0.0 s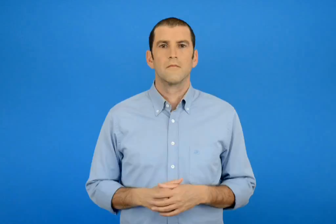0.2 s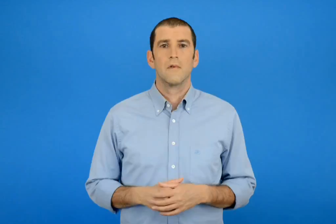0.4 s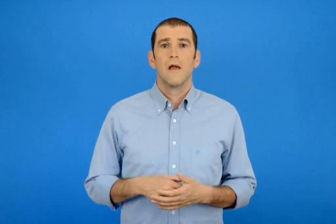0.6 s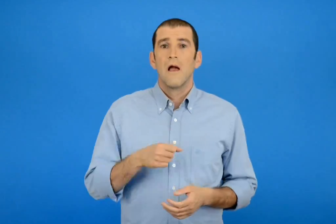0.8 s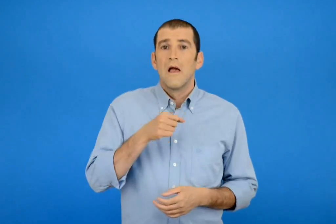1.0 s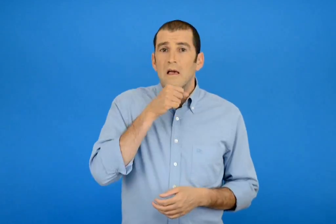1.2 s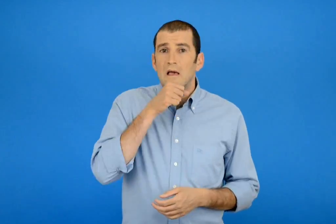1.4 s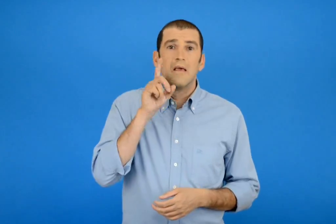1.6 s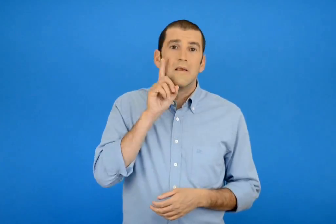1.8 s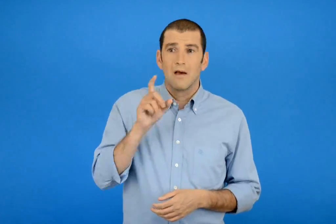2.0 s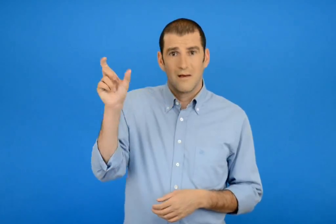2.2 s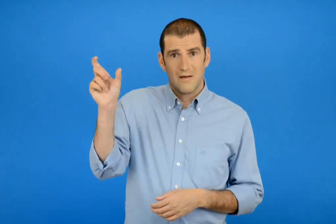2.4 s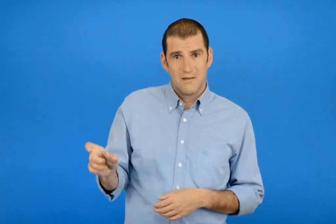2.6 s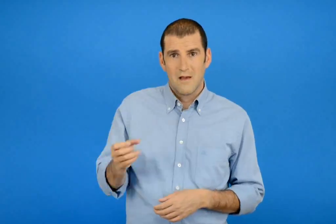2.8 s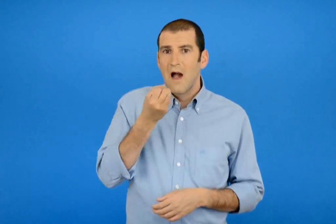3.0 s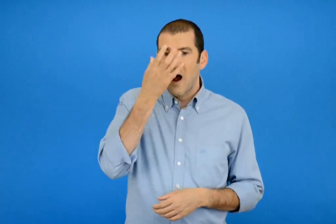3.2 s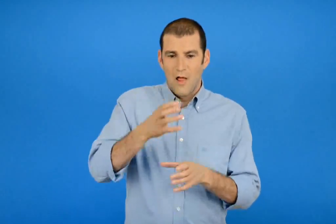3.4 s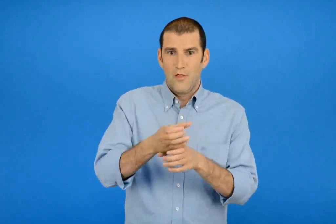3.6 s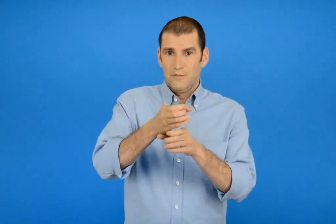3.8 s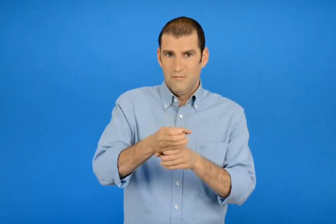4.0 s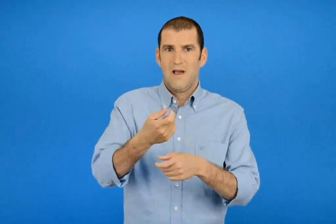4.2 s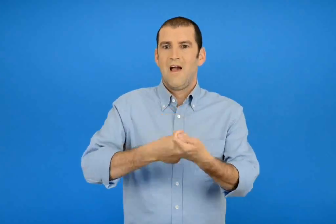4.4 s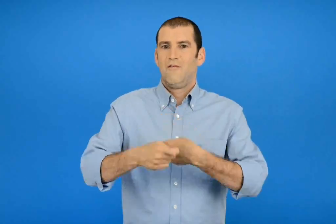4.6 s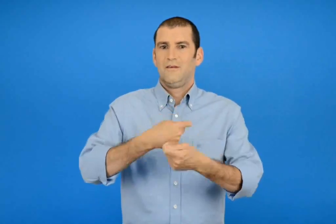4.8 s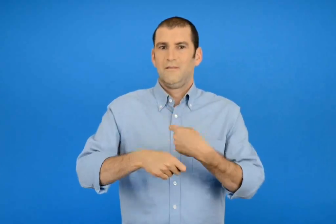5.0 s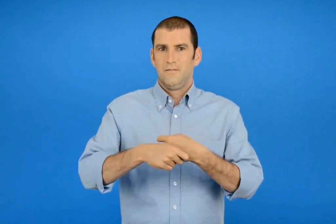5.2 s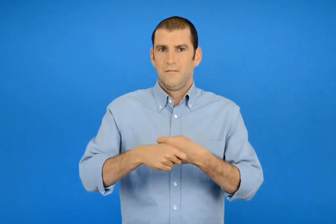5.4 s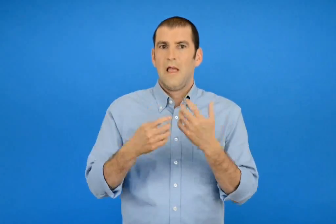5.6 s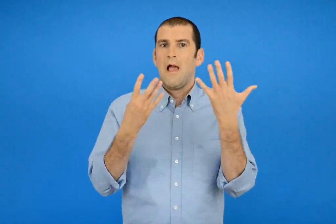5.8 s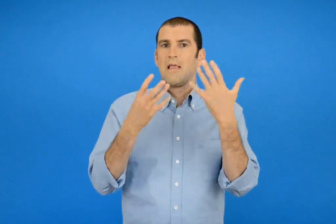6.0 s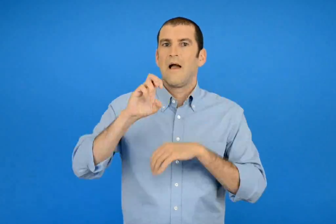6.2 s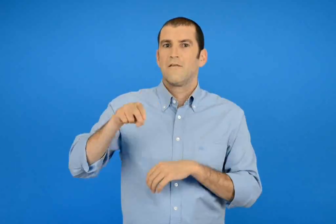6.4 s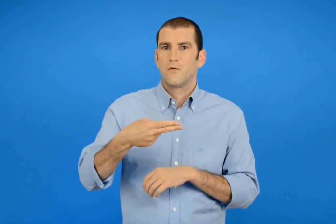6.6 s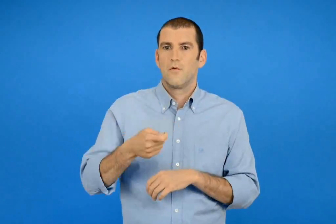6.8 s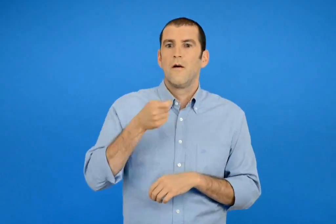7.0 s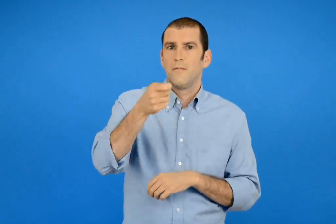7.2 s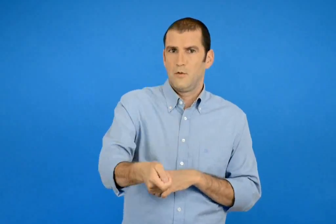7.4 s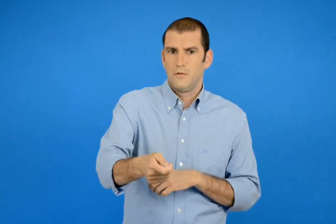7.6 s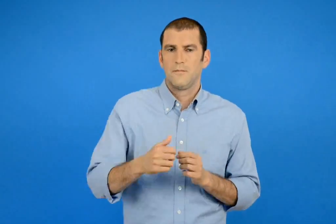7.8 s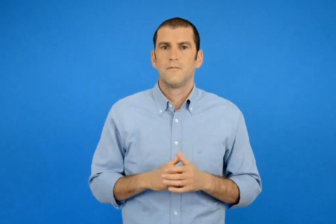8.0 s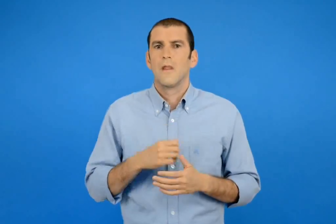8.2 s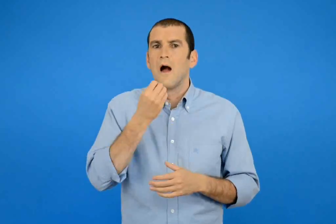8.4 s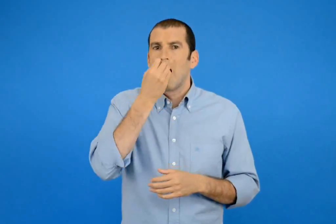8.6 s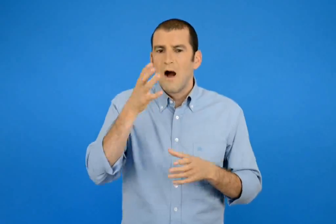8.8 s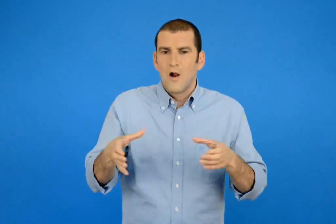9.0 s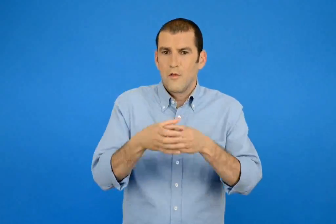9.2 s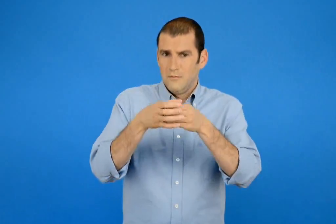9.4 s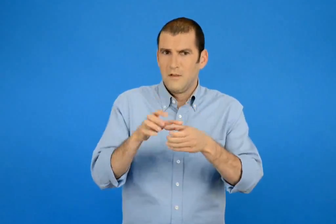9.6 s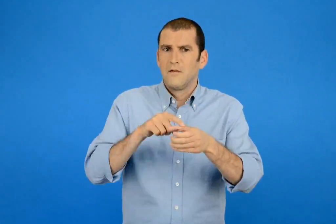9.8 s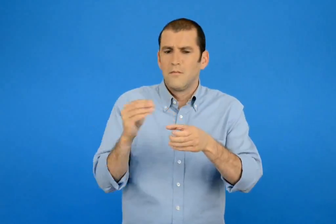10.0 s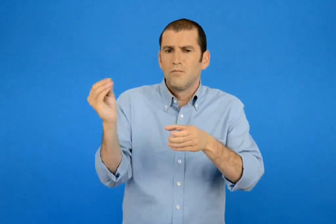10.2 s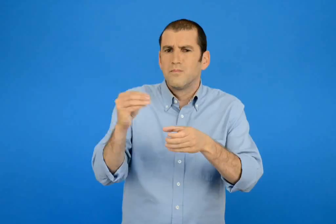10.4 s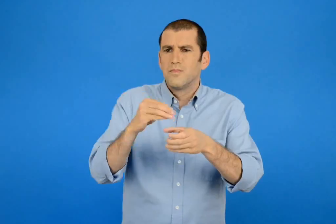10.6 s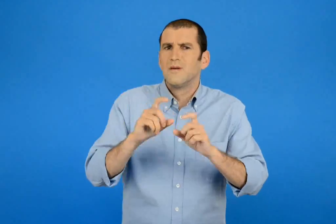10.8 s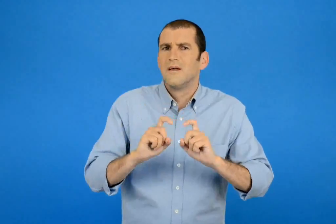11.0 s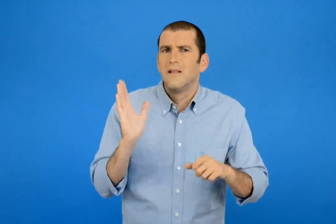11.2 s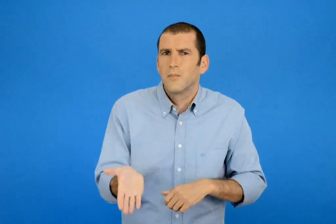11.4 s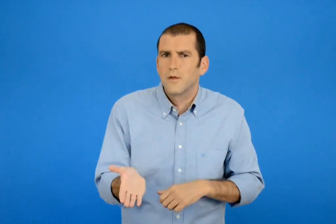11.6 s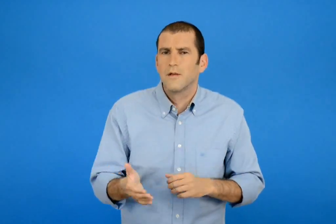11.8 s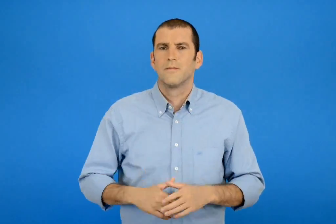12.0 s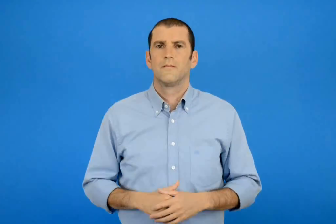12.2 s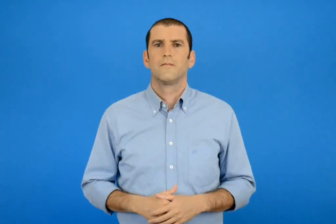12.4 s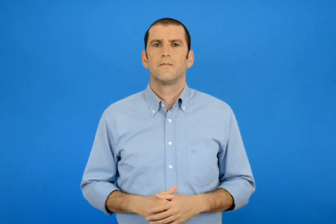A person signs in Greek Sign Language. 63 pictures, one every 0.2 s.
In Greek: η γιαγιά αγόρασε μια ανθοδέσμη πλήρωσε 9 € τι ανθοδέσμη μπορεί να έφτιαξε ;
